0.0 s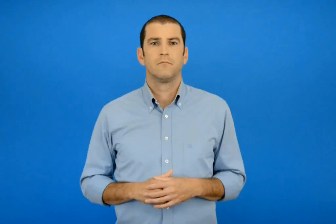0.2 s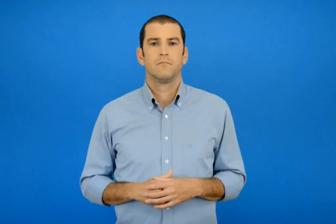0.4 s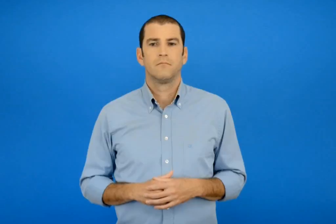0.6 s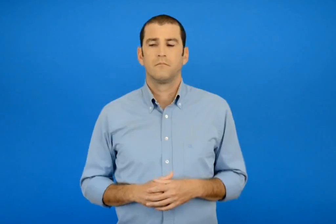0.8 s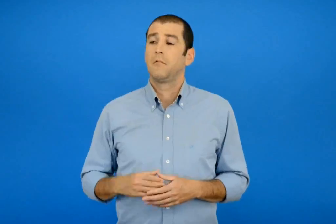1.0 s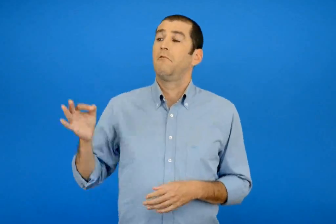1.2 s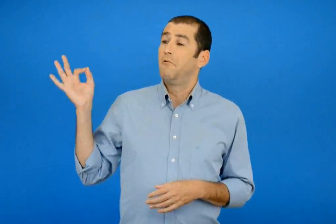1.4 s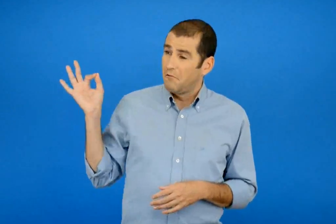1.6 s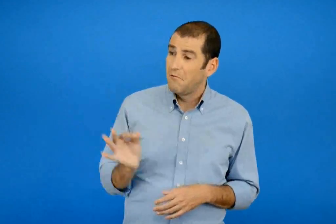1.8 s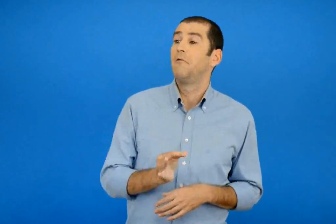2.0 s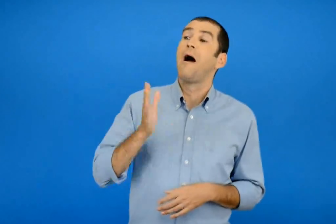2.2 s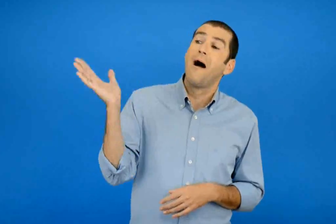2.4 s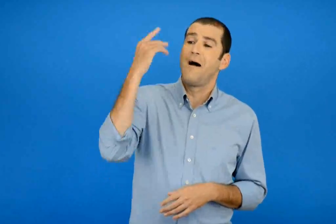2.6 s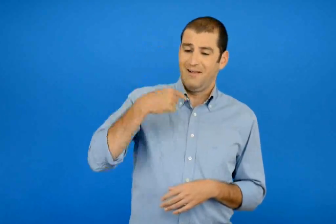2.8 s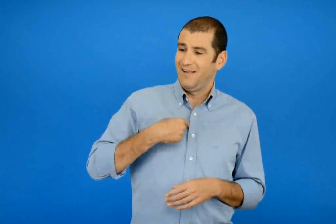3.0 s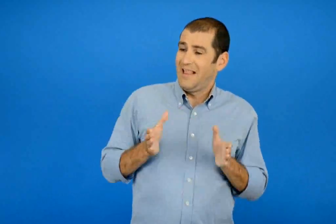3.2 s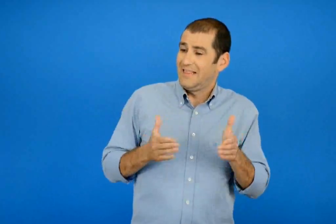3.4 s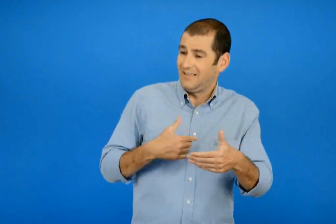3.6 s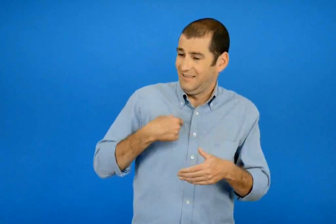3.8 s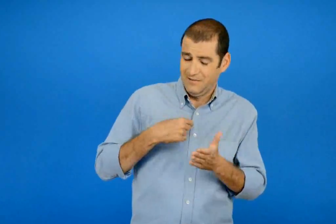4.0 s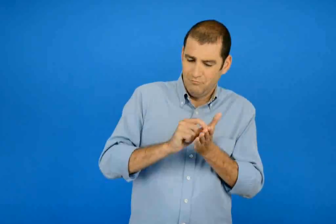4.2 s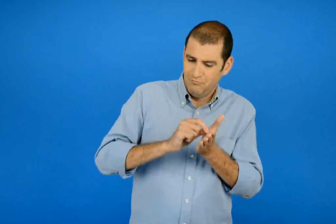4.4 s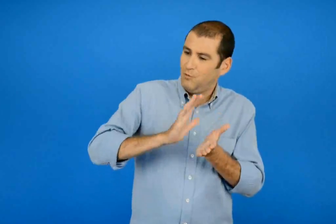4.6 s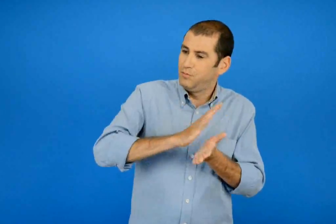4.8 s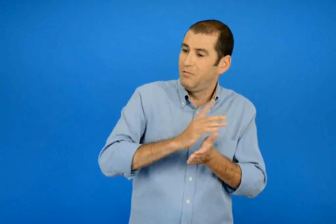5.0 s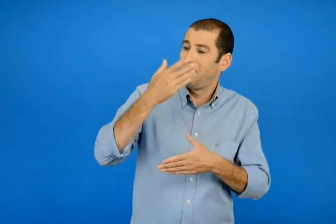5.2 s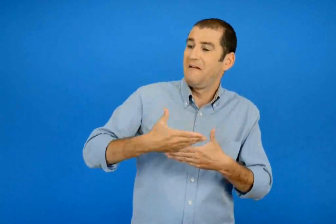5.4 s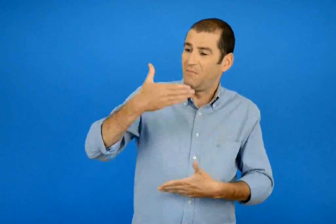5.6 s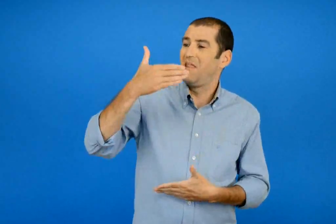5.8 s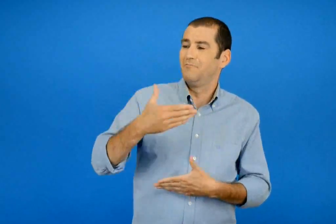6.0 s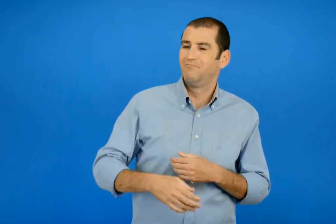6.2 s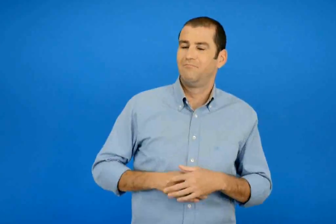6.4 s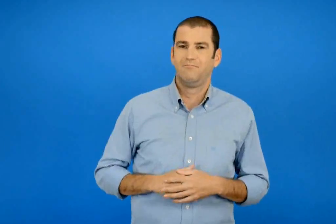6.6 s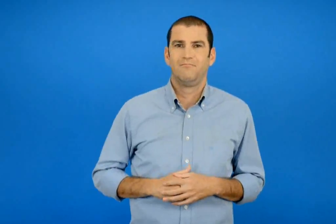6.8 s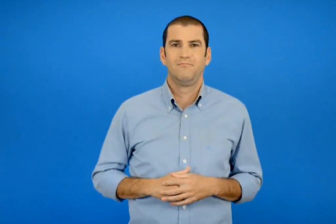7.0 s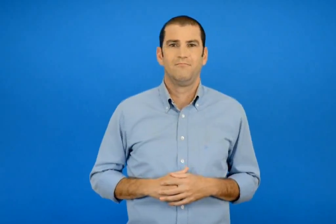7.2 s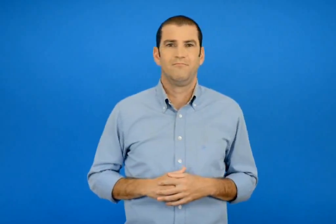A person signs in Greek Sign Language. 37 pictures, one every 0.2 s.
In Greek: τι ωραίο που θα ήταν αν έφτιαχνε και η δική μας τάξη μια εφημερίδα
